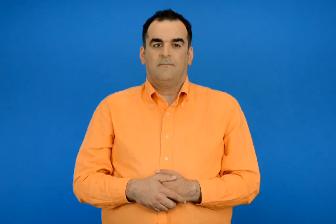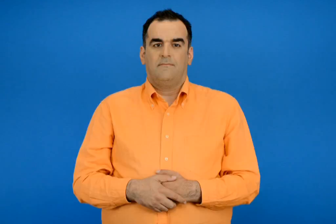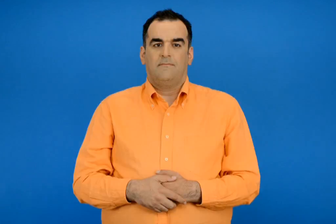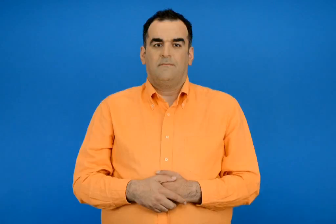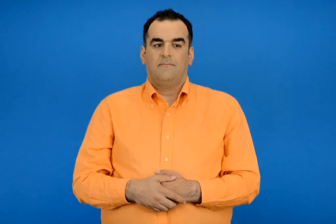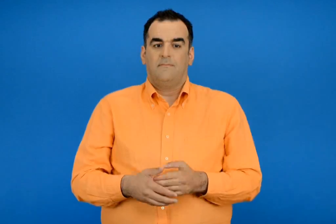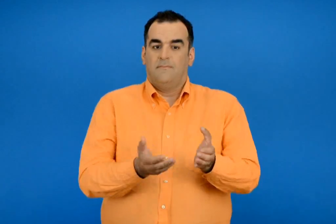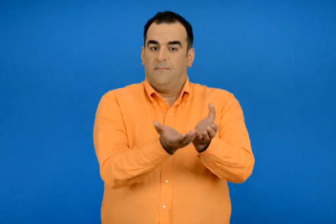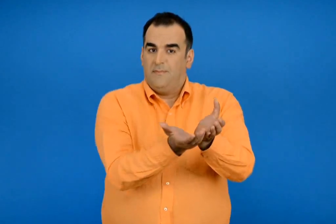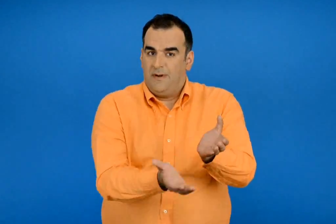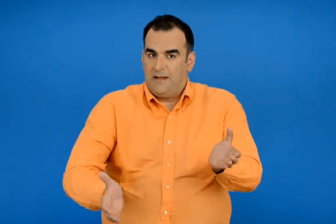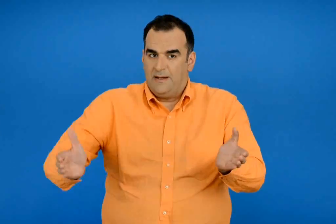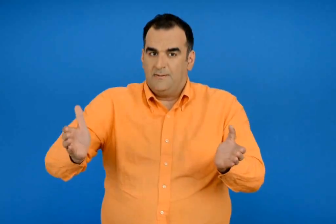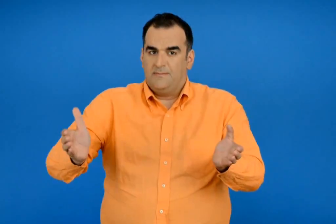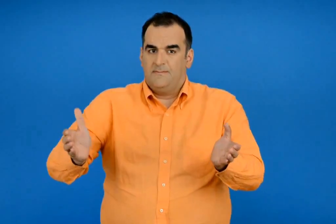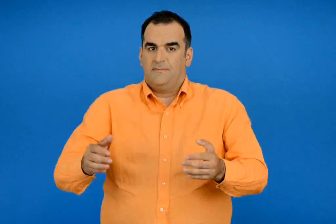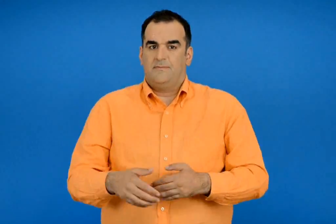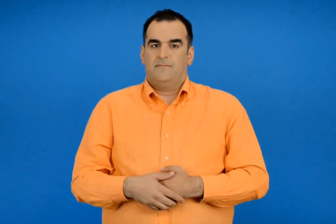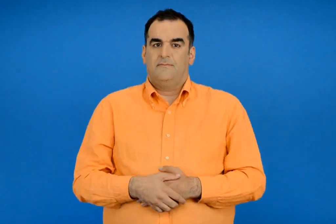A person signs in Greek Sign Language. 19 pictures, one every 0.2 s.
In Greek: λεκάνη
